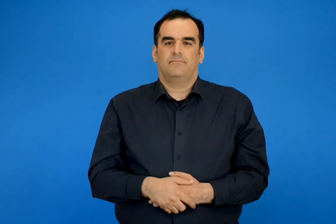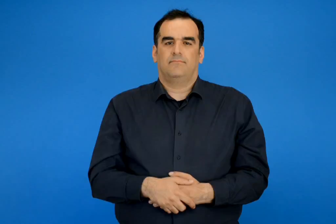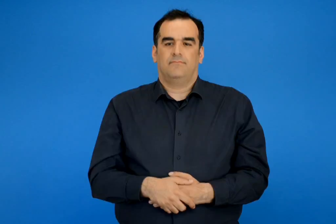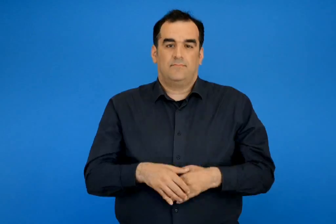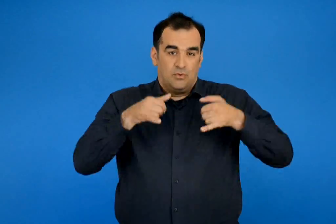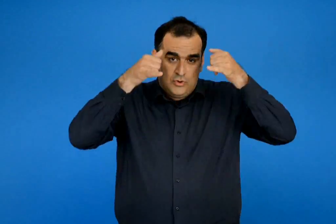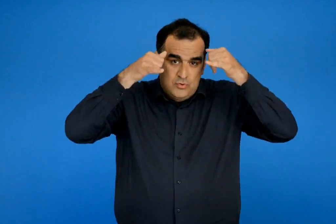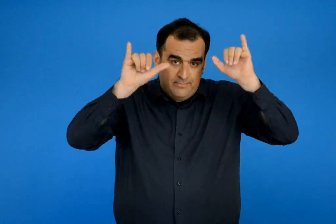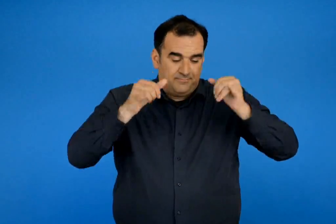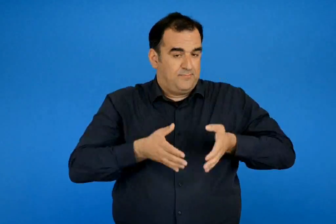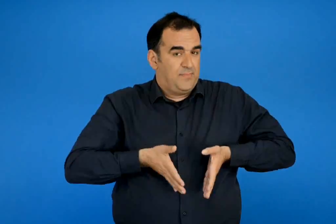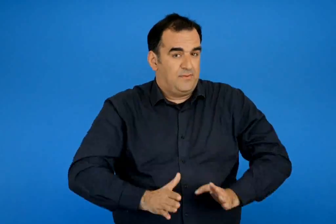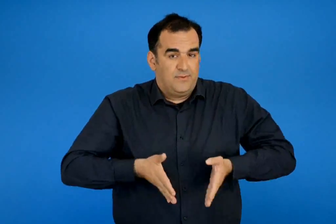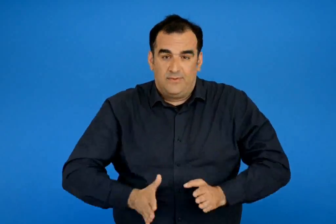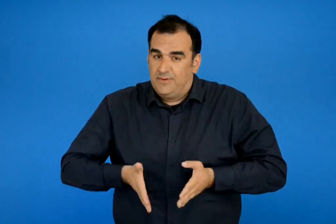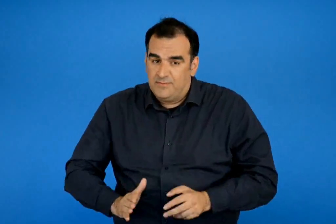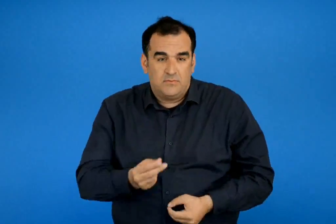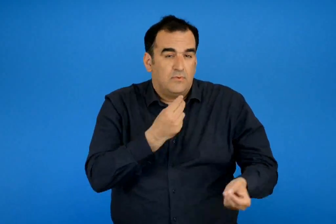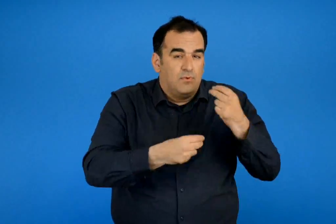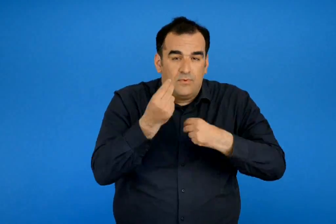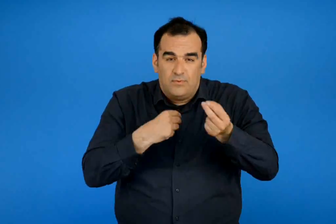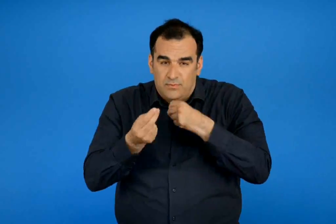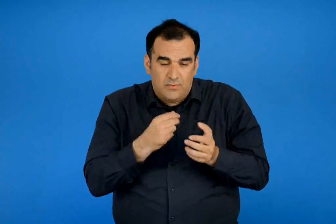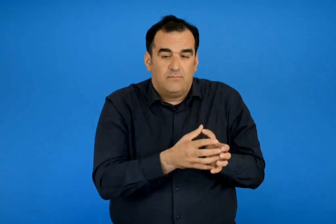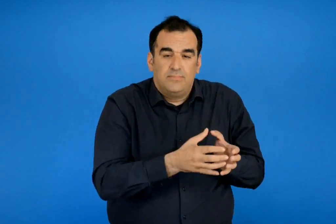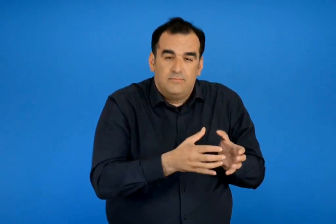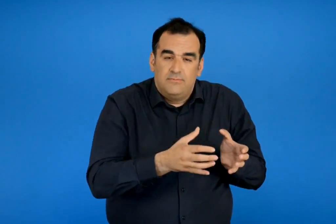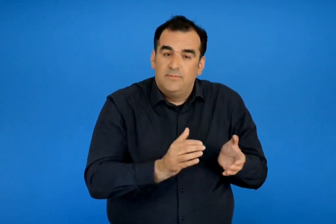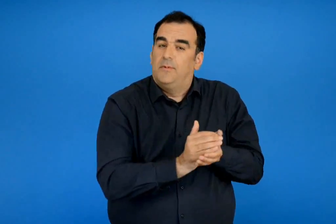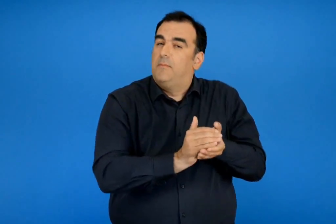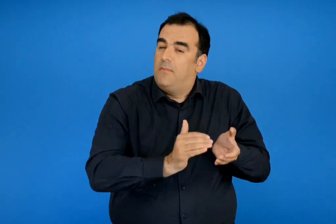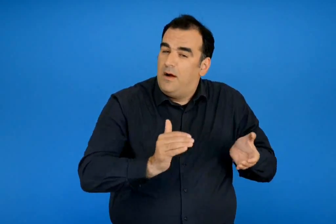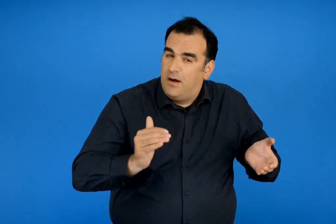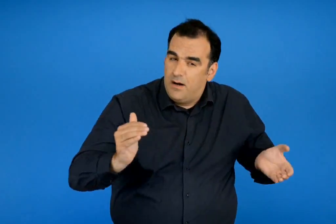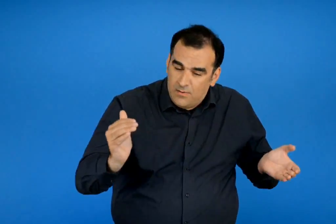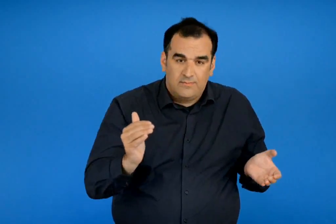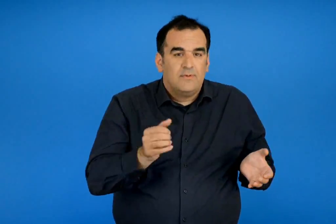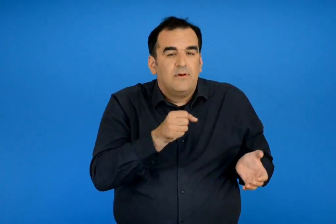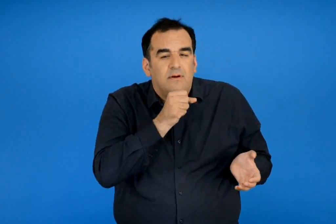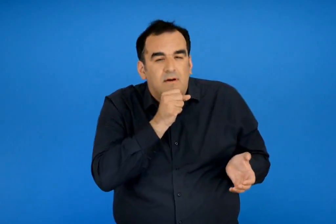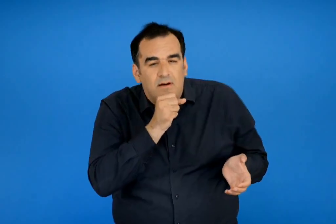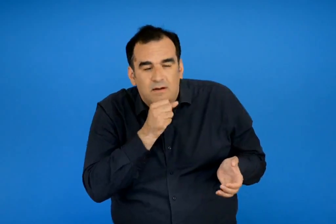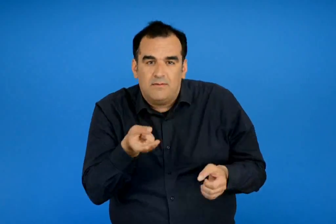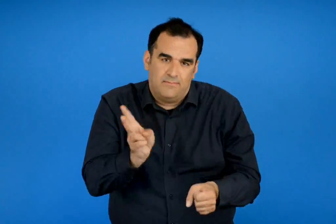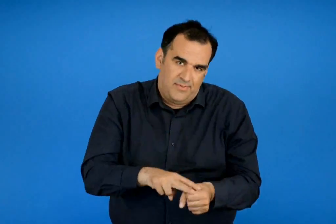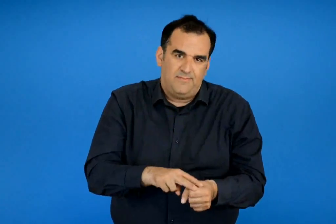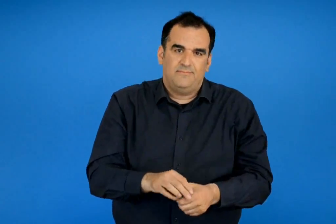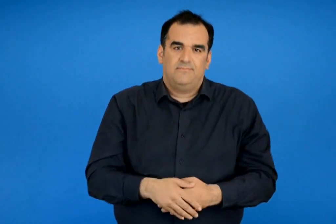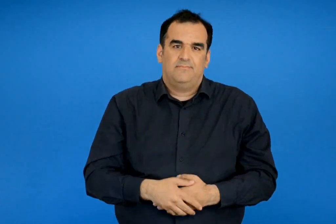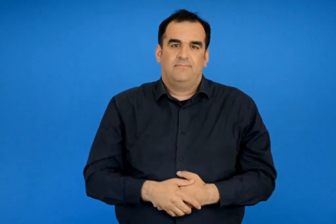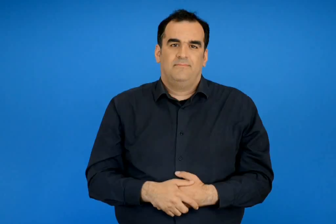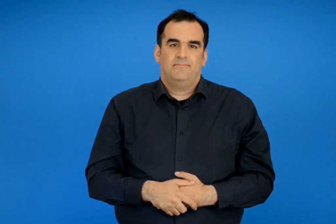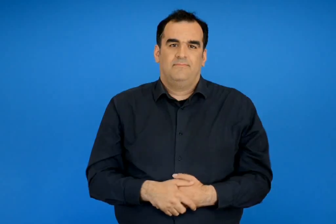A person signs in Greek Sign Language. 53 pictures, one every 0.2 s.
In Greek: τα ζώα γεννιούνται τρώνε αναπτύσσονται δηλαδή μεγαλώνουν πολλαπλασιάζονται γέρνανε και πεθαίνουν
